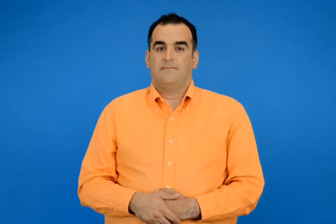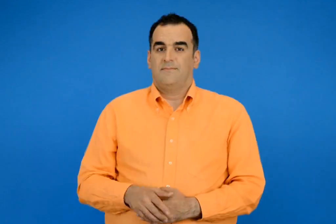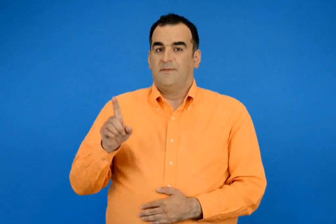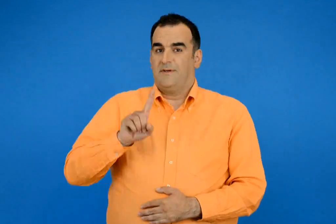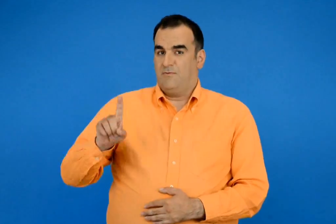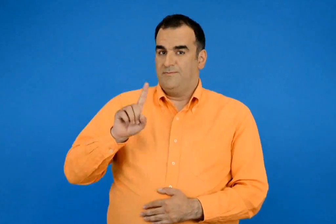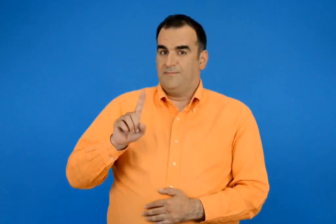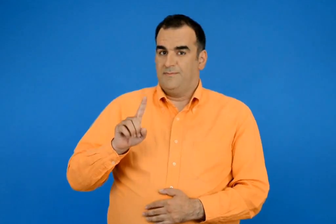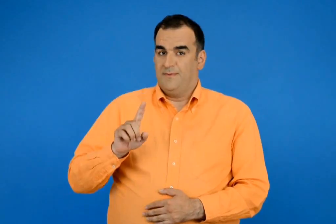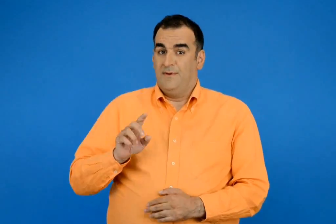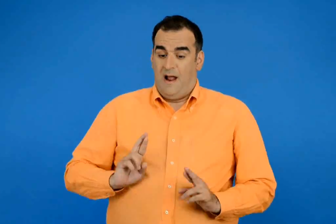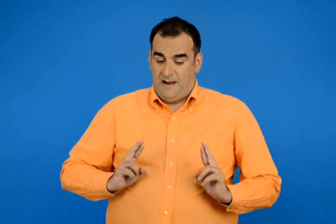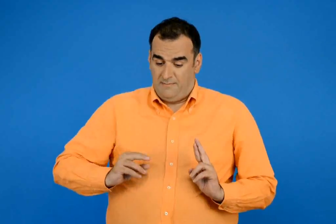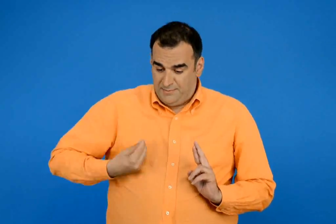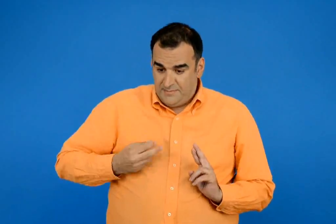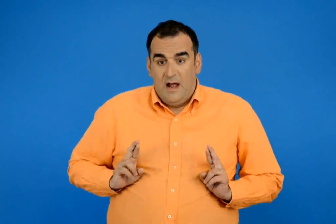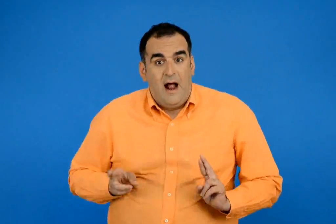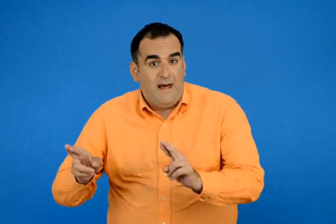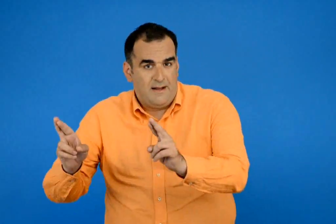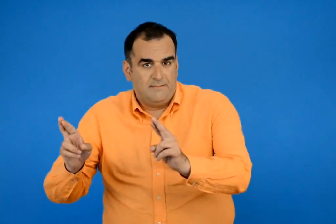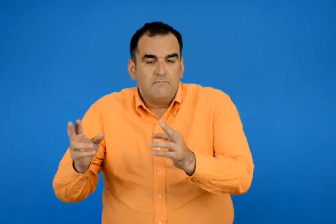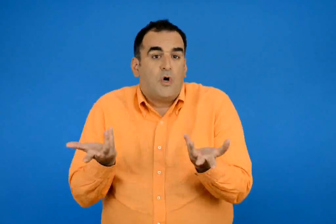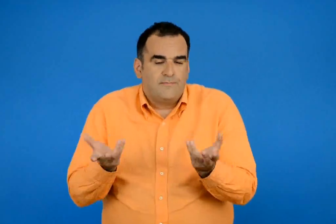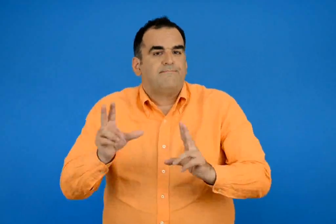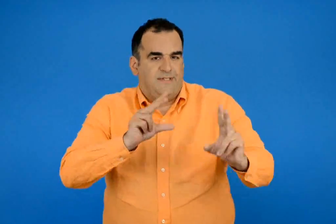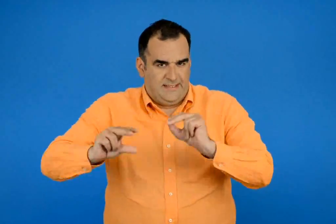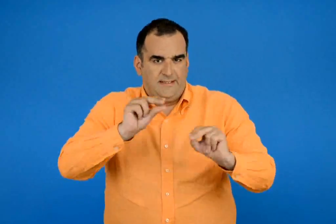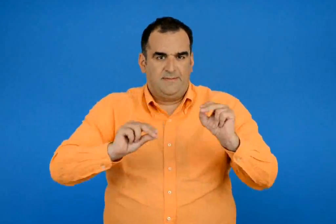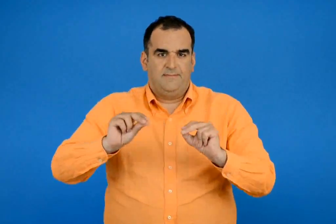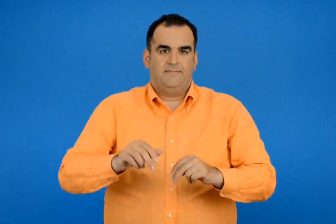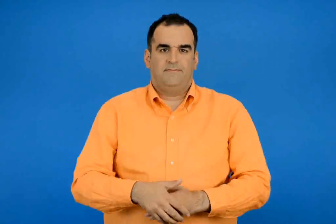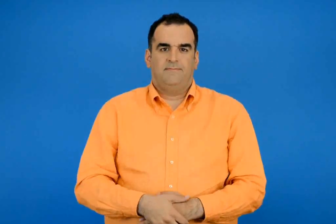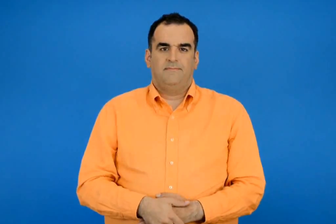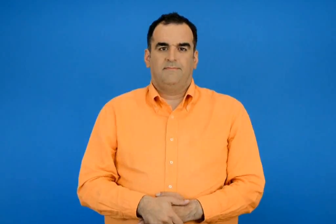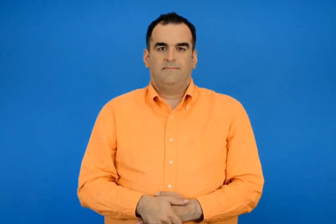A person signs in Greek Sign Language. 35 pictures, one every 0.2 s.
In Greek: συζητήστε πως ο κυριάκος έδωσε η πηρέ ενέργεια
